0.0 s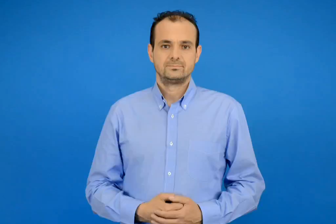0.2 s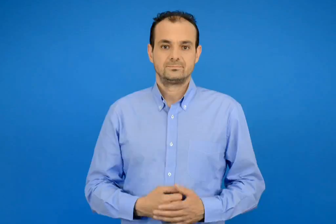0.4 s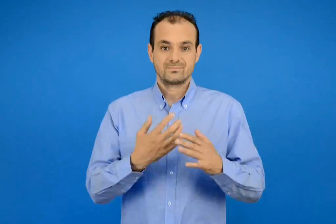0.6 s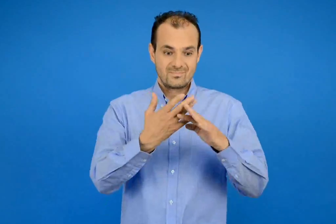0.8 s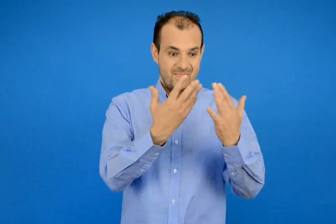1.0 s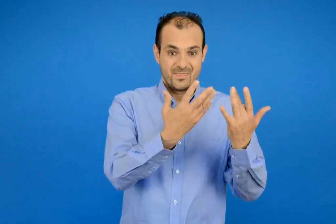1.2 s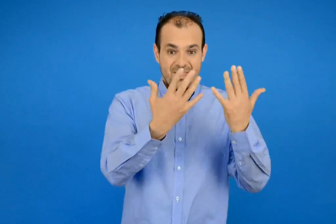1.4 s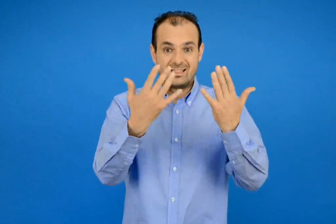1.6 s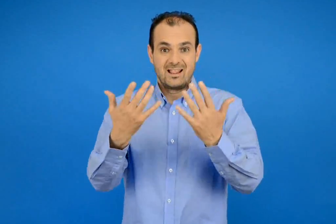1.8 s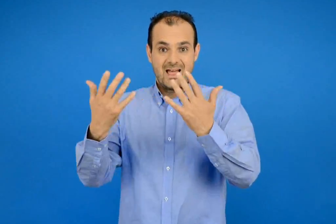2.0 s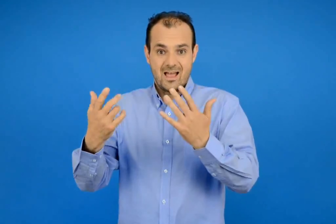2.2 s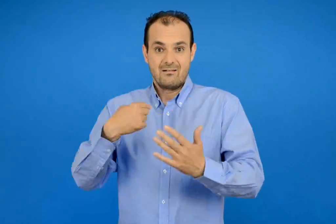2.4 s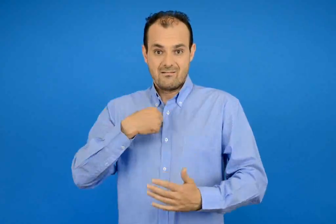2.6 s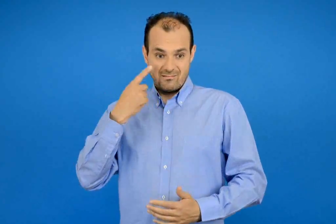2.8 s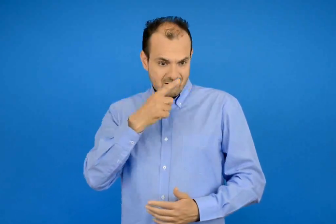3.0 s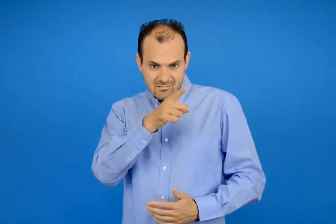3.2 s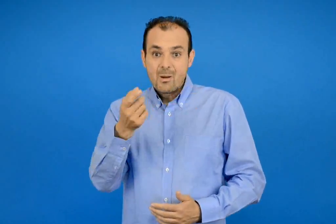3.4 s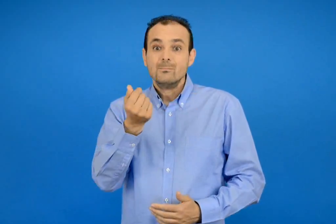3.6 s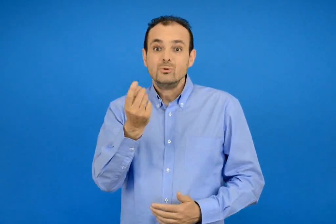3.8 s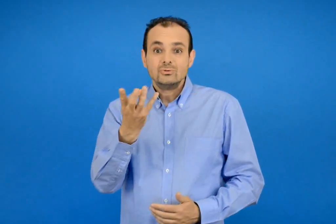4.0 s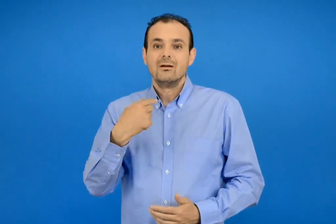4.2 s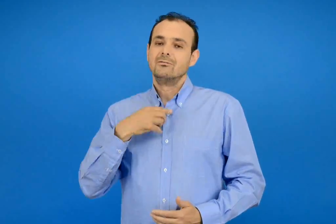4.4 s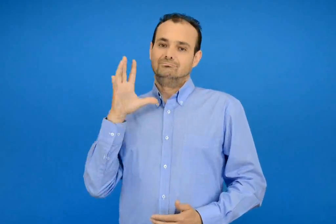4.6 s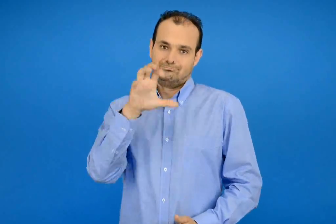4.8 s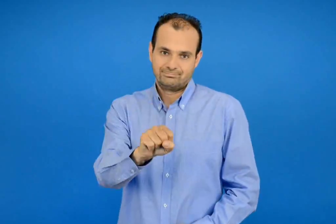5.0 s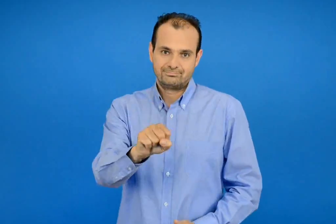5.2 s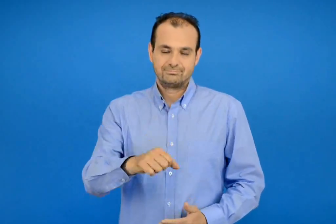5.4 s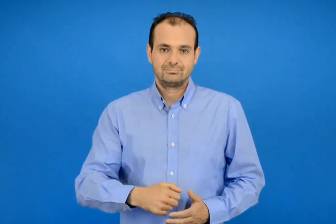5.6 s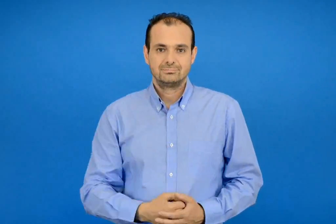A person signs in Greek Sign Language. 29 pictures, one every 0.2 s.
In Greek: βρίσκω πόσα είναι τα δάχτυλα κάθε φορά
